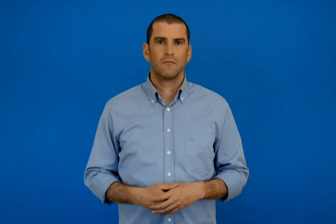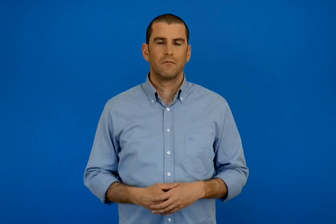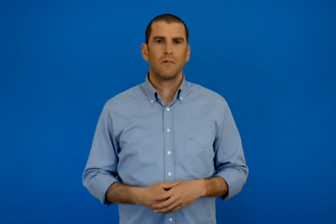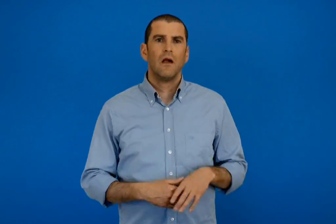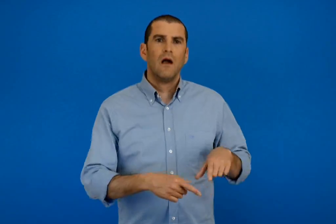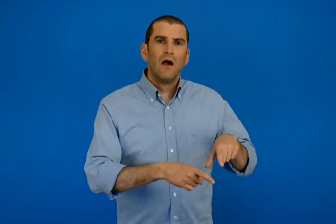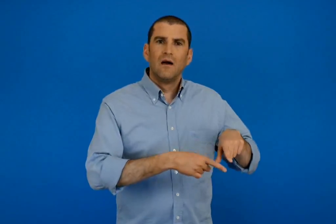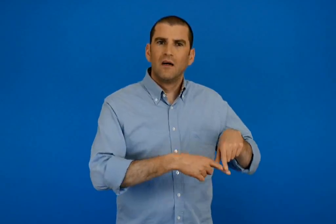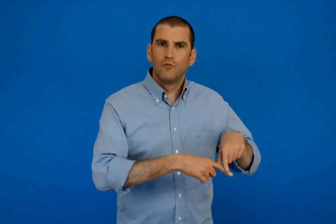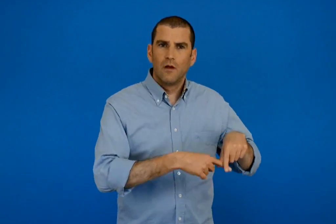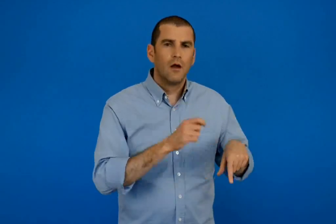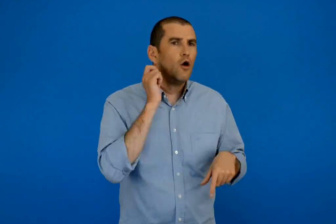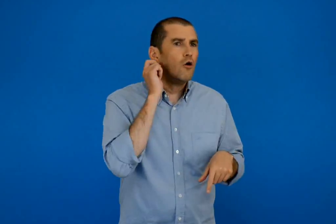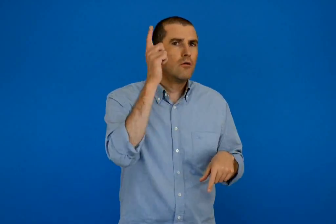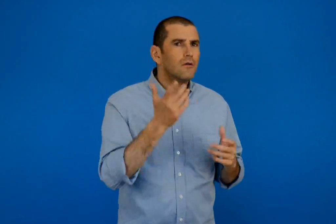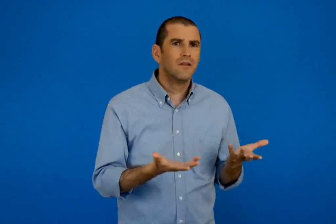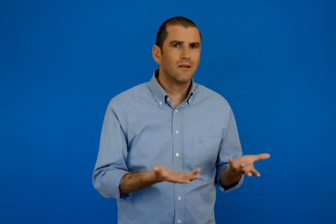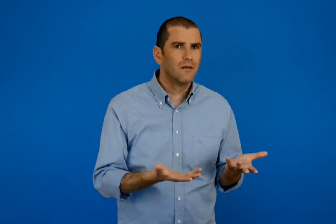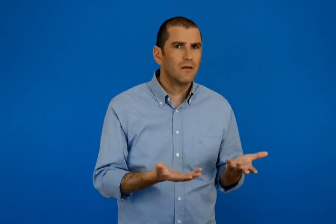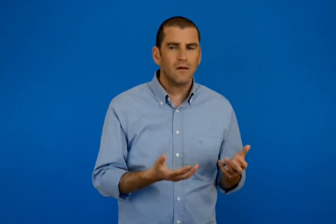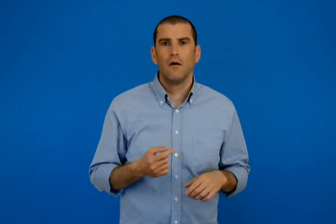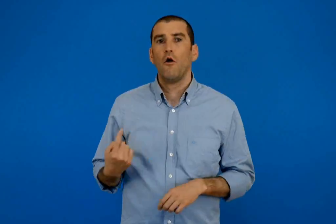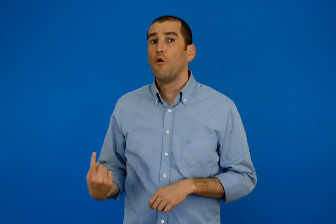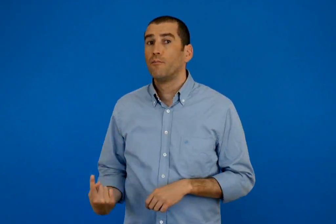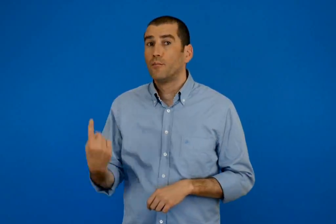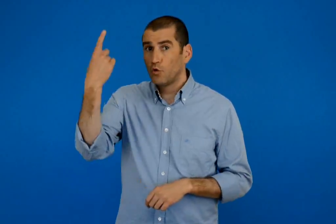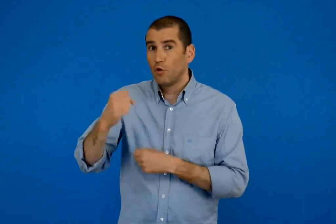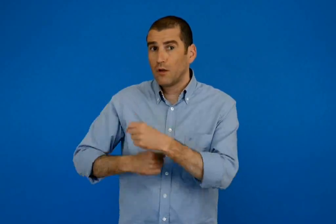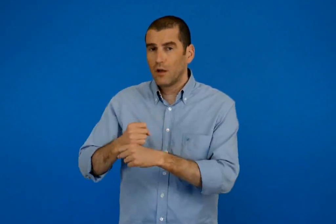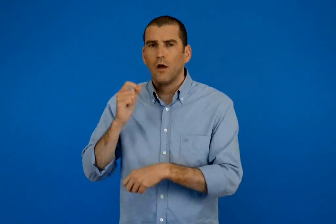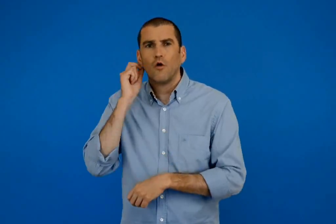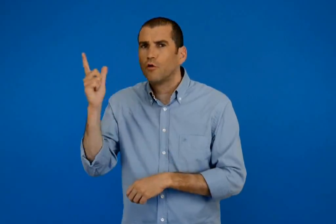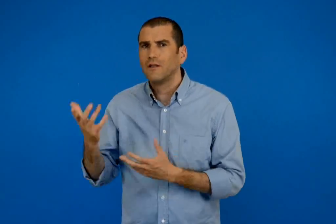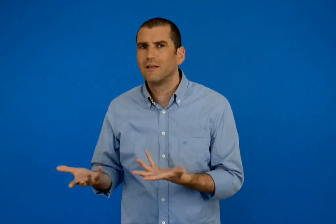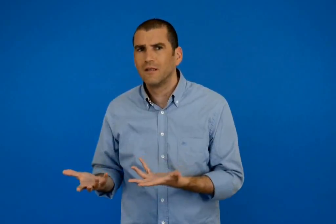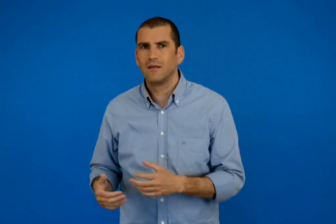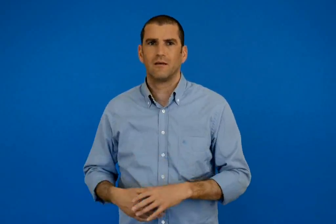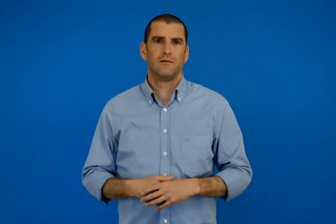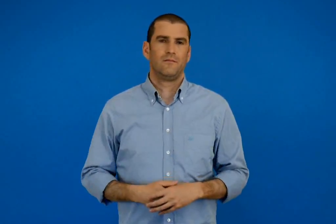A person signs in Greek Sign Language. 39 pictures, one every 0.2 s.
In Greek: τι γιορτάζουμε τα χριστούγεννα ; τι γιορτάζουμε την πρωτοχρονιά ;
